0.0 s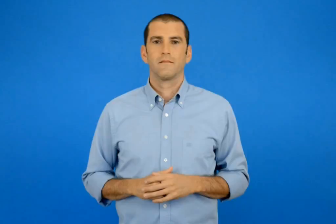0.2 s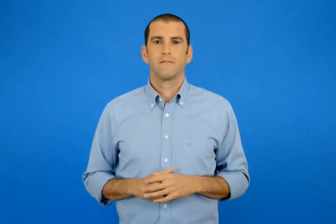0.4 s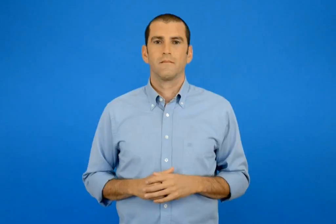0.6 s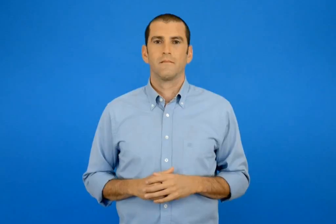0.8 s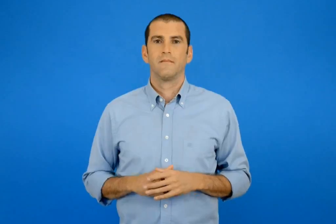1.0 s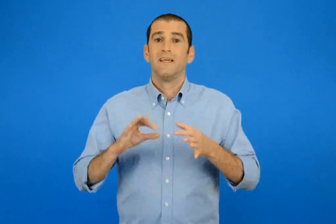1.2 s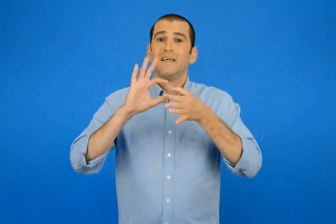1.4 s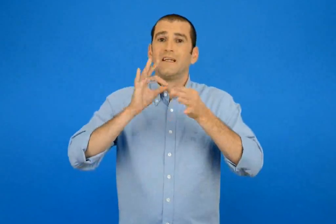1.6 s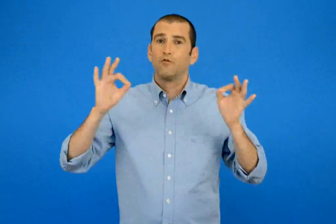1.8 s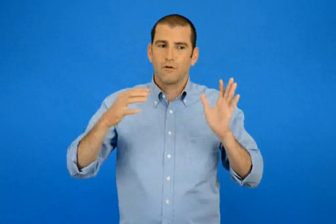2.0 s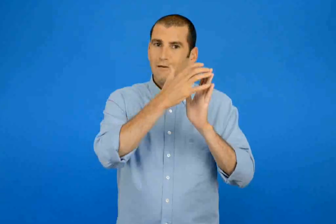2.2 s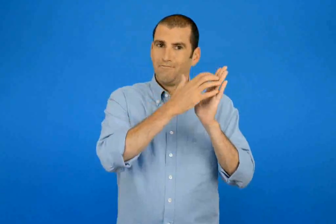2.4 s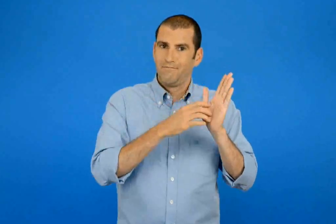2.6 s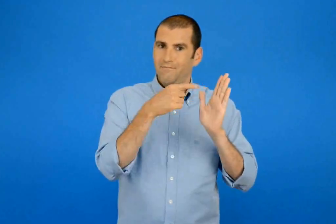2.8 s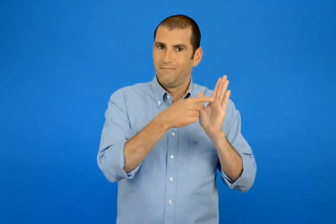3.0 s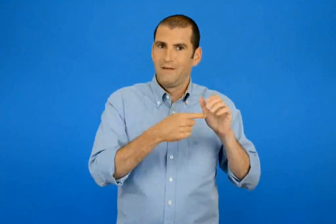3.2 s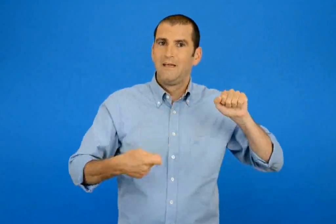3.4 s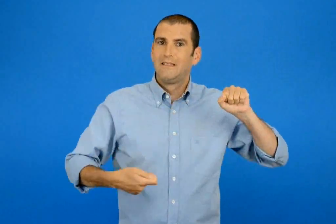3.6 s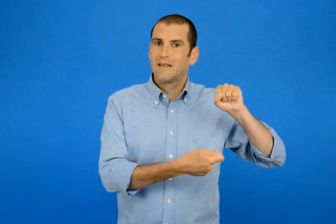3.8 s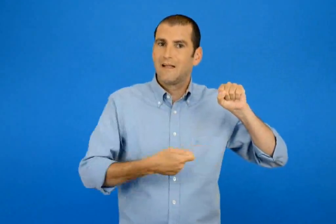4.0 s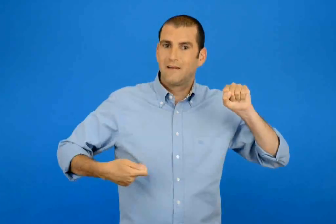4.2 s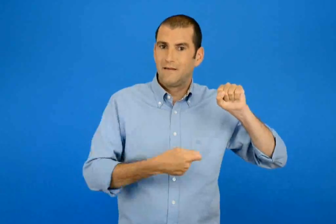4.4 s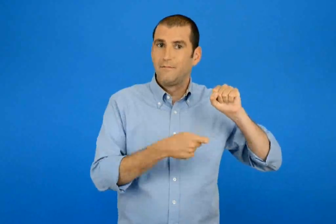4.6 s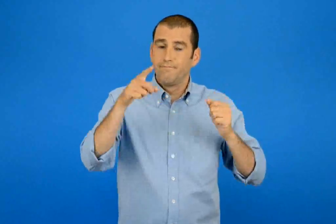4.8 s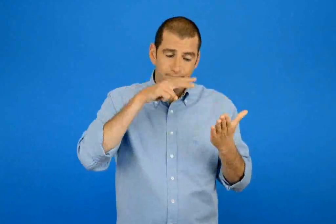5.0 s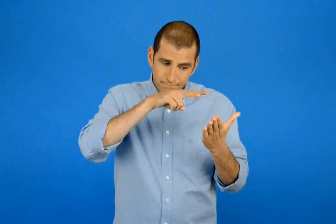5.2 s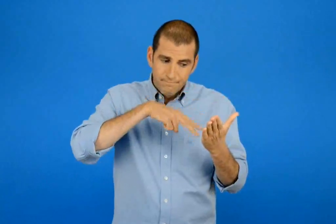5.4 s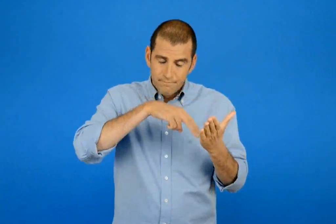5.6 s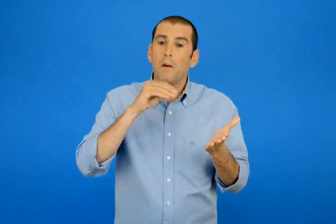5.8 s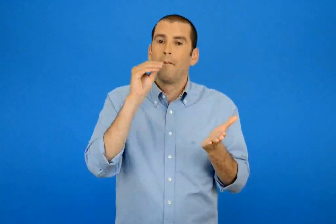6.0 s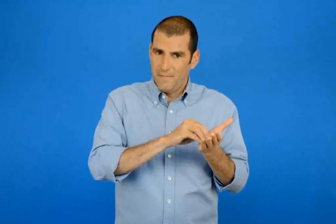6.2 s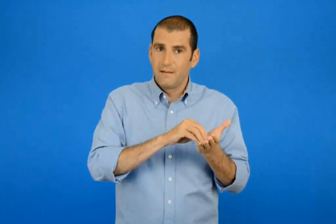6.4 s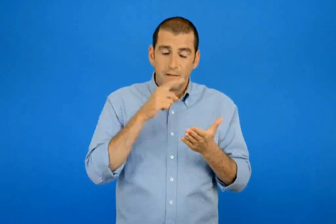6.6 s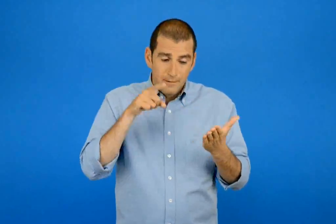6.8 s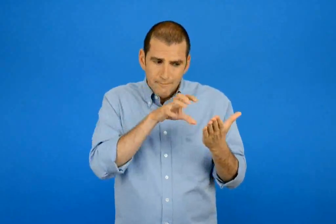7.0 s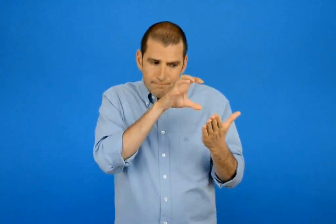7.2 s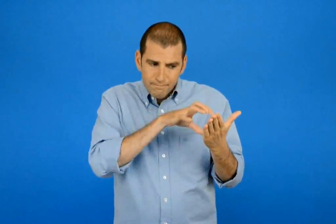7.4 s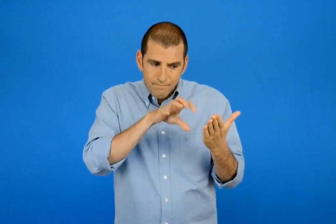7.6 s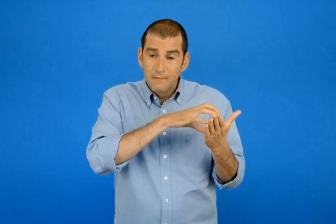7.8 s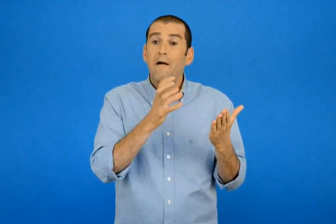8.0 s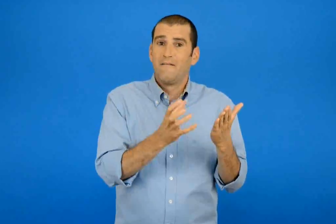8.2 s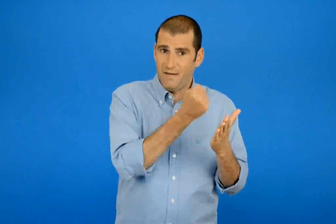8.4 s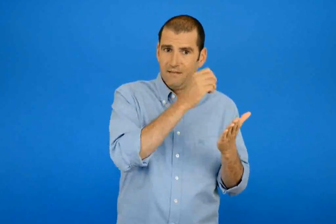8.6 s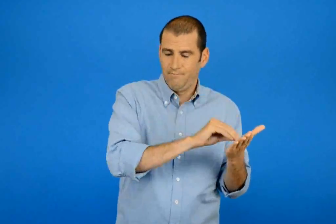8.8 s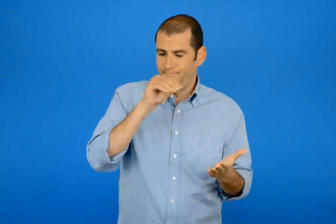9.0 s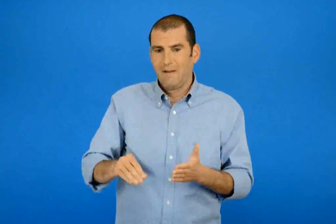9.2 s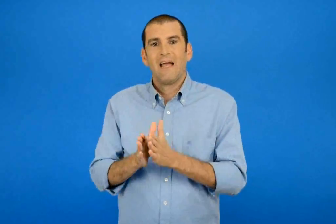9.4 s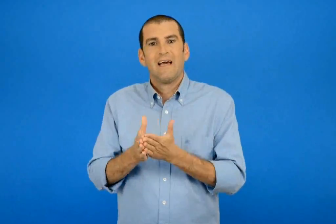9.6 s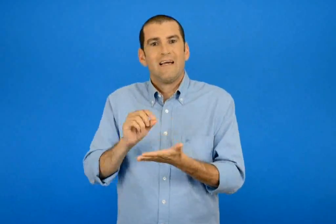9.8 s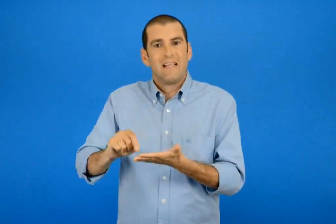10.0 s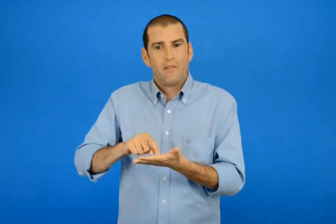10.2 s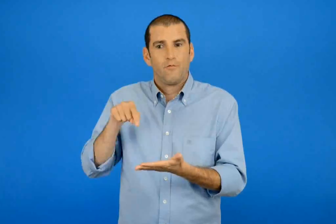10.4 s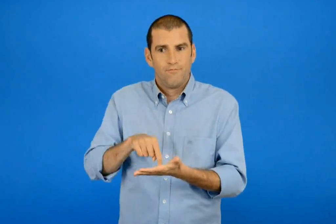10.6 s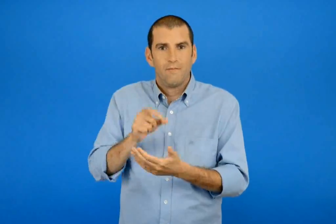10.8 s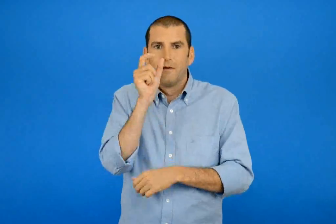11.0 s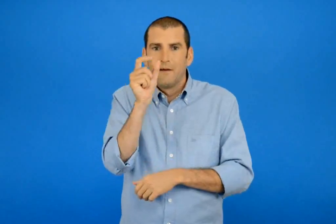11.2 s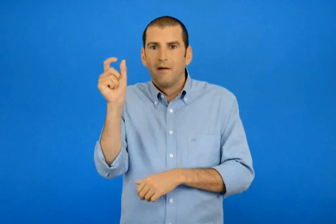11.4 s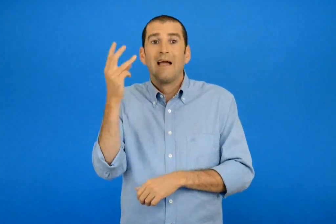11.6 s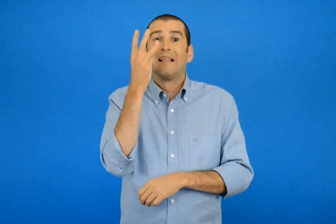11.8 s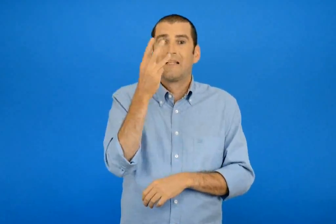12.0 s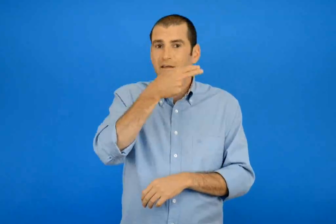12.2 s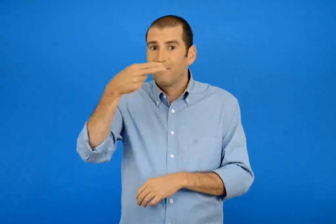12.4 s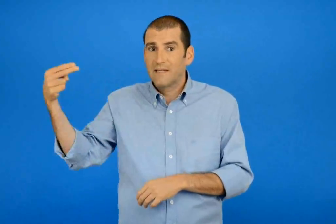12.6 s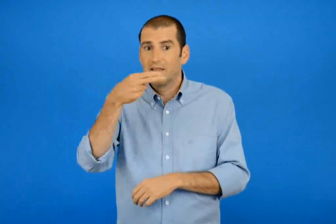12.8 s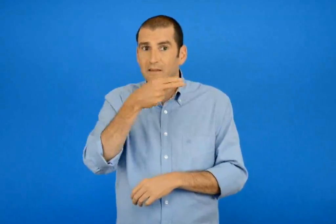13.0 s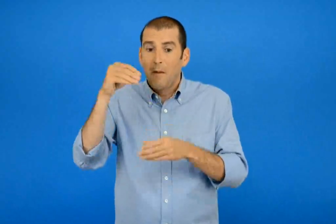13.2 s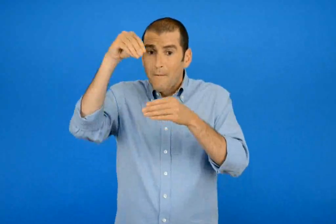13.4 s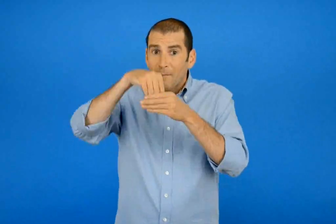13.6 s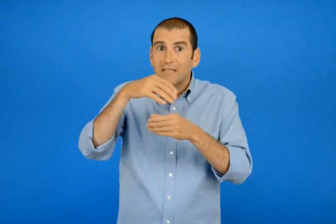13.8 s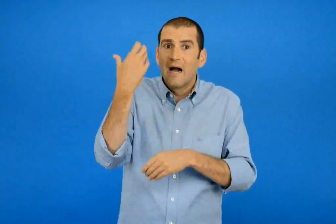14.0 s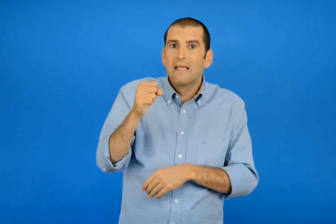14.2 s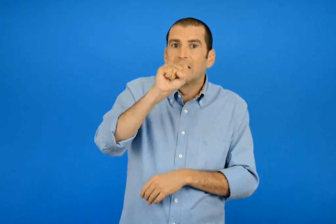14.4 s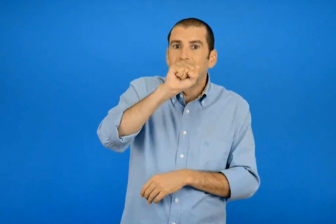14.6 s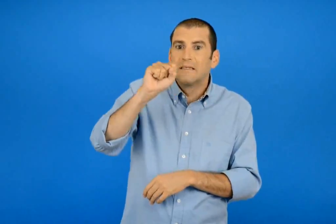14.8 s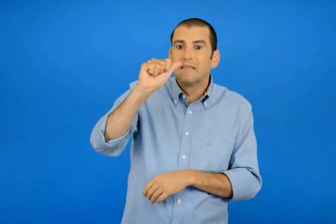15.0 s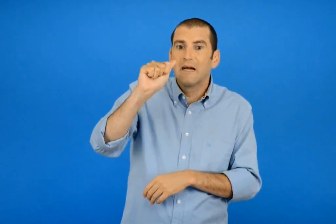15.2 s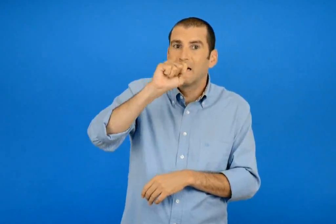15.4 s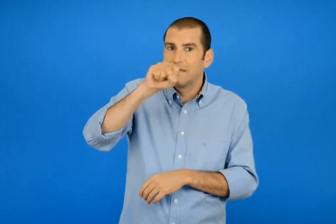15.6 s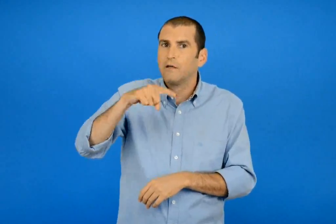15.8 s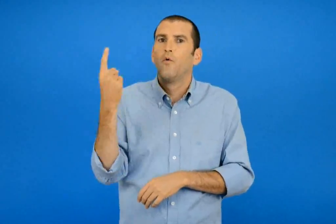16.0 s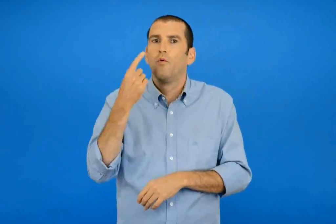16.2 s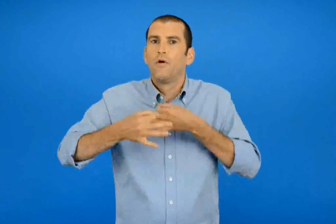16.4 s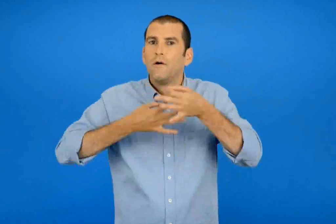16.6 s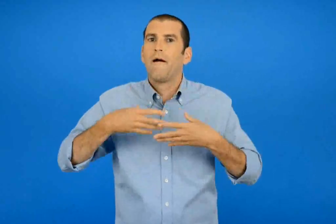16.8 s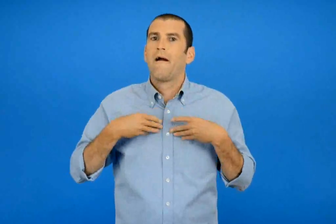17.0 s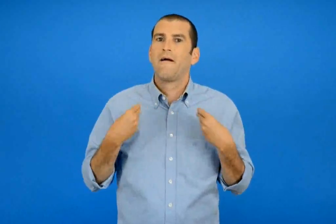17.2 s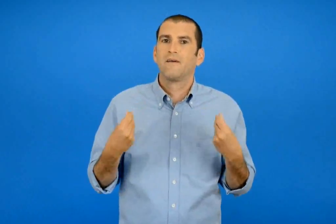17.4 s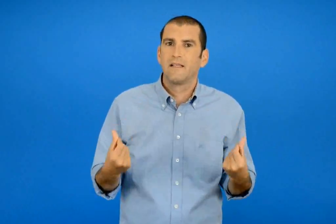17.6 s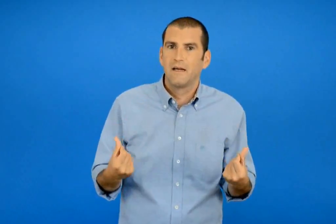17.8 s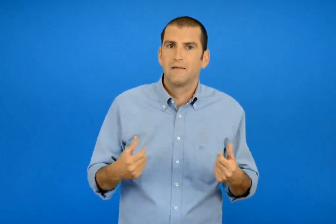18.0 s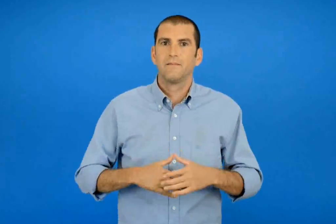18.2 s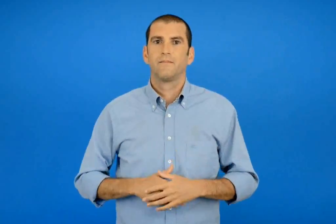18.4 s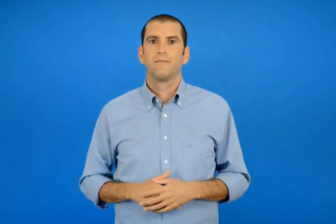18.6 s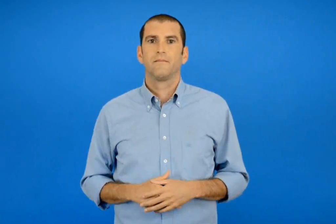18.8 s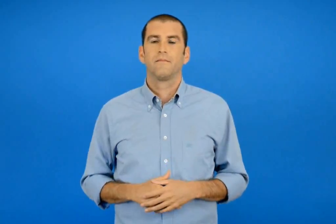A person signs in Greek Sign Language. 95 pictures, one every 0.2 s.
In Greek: διάβασε ξανά την ιστορία της σερενάτας ψάξε βρες και γράψε στο τετράδιο σου τρεις φράσεις με το σας που λεμέ από ευγένεια
